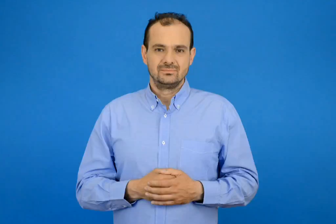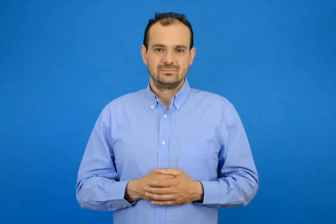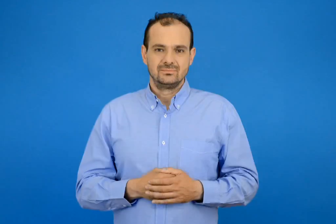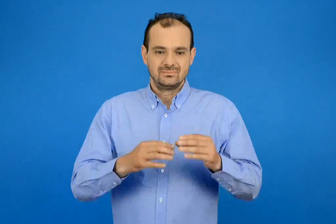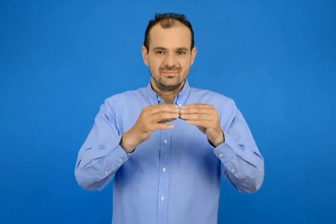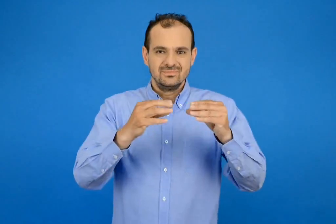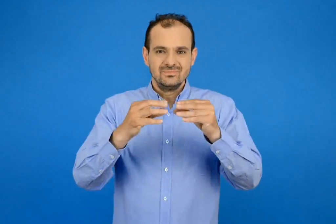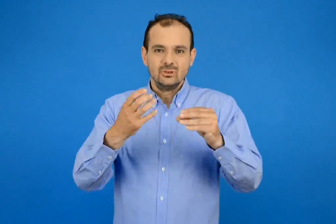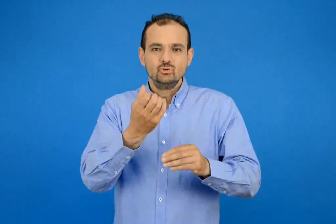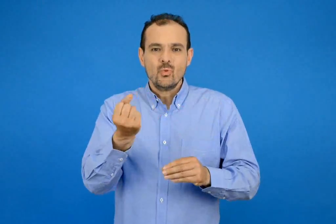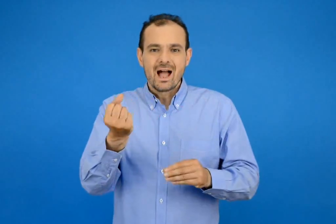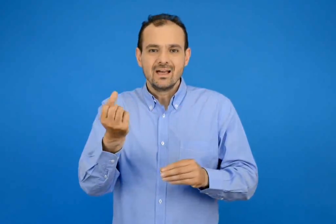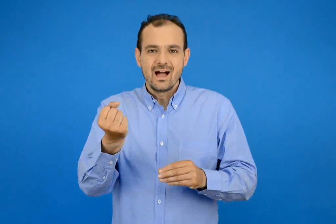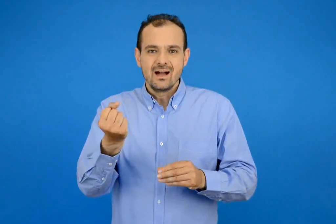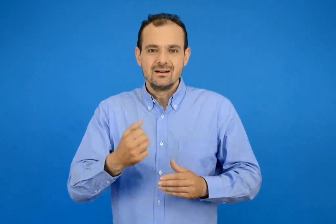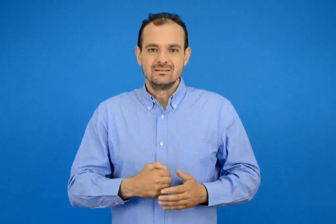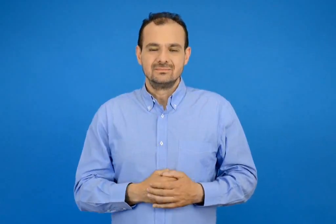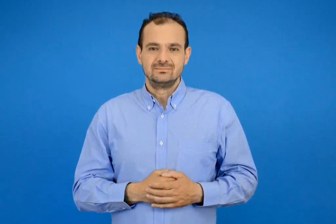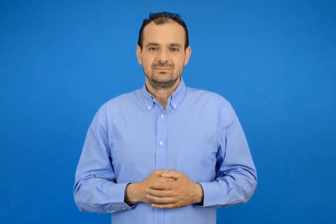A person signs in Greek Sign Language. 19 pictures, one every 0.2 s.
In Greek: σουτζουκάκια
